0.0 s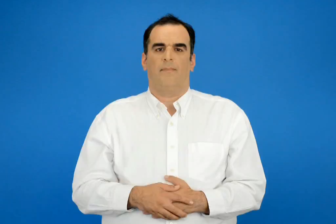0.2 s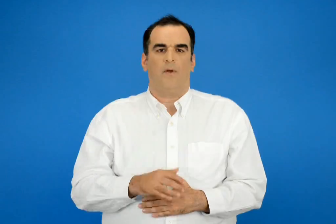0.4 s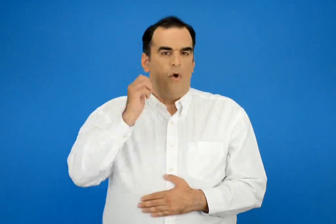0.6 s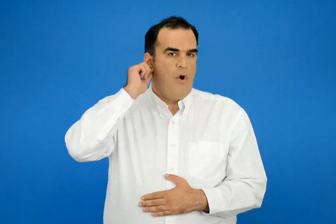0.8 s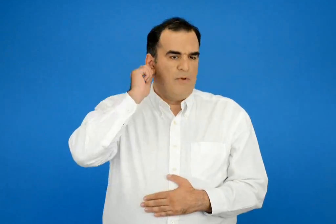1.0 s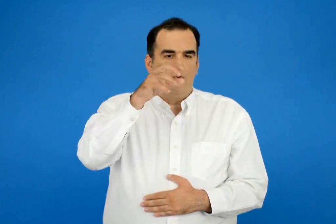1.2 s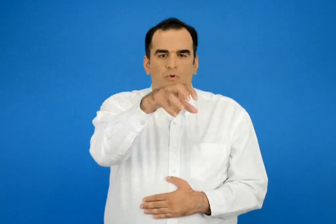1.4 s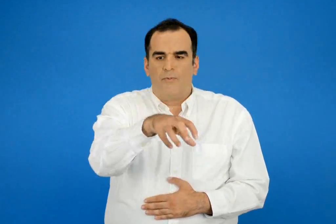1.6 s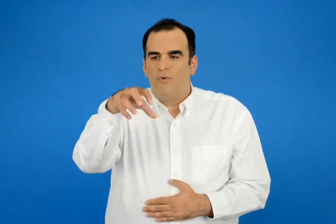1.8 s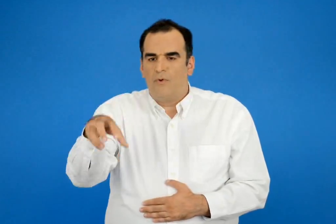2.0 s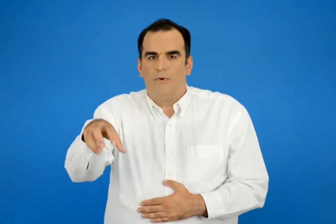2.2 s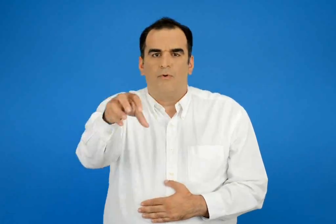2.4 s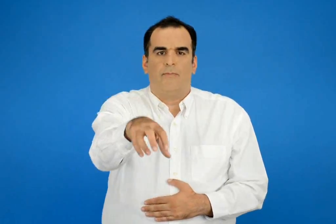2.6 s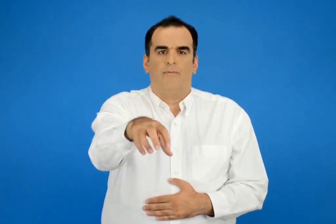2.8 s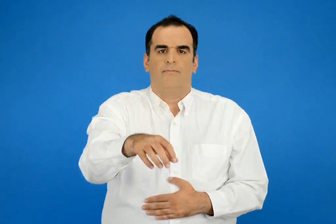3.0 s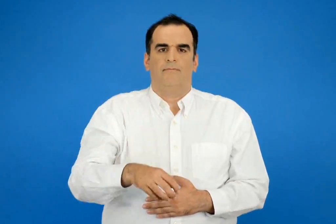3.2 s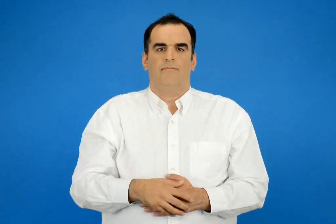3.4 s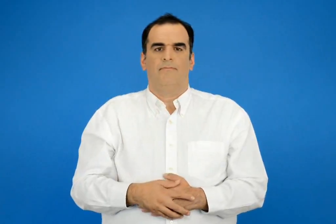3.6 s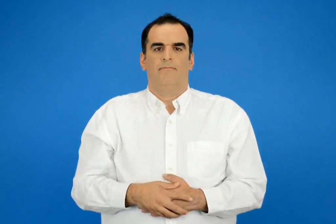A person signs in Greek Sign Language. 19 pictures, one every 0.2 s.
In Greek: ονόματα τόπων
